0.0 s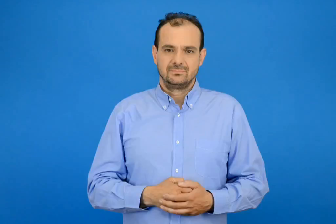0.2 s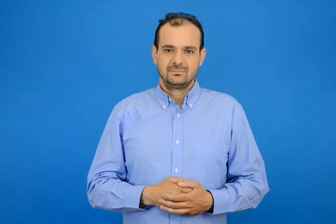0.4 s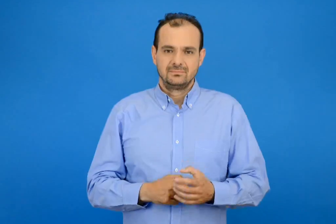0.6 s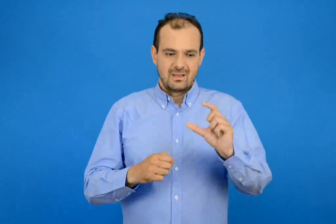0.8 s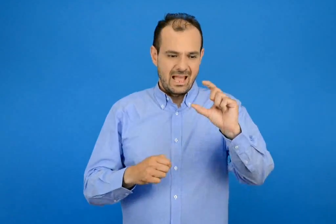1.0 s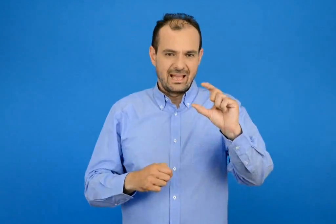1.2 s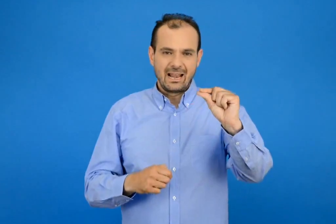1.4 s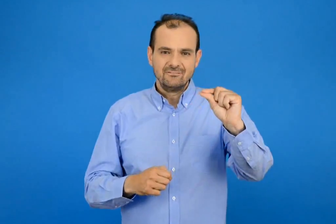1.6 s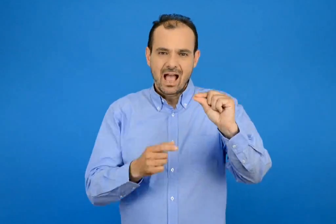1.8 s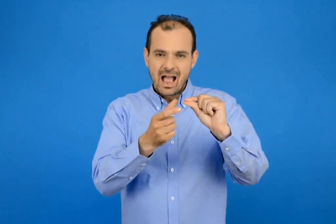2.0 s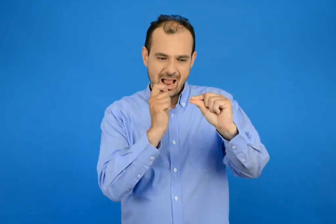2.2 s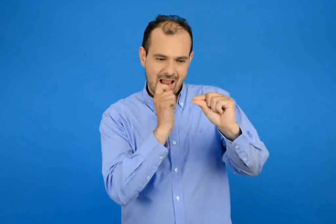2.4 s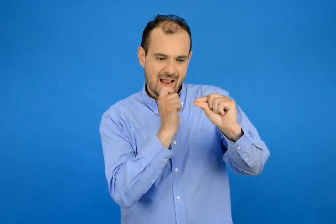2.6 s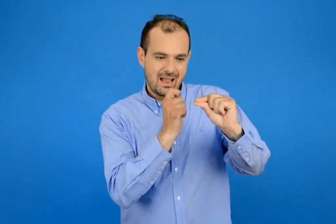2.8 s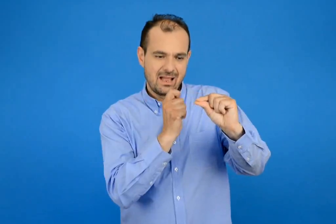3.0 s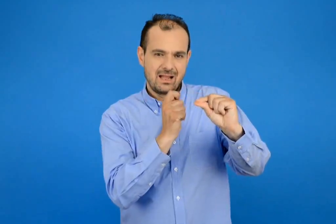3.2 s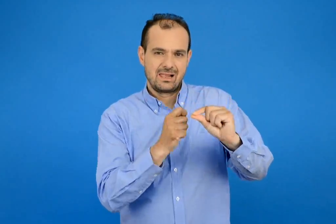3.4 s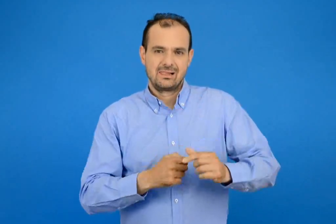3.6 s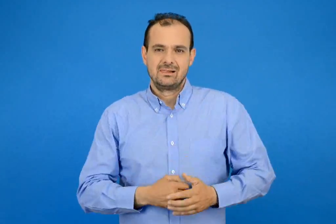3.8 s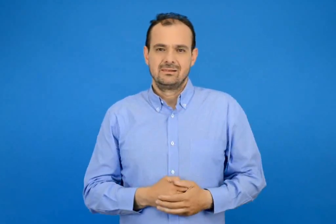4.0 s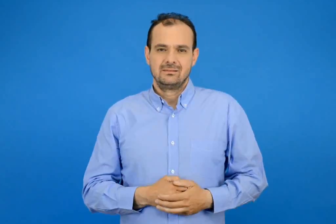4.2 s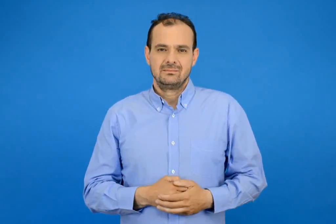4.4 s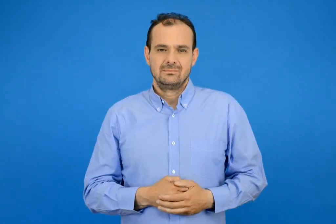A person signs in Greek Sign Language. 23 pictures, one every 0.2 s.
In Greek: καρφιά
